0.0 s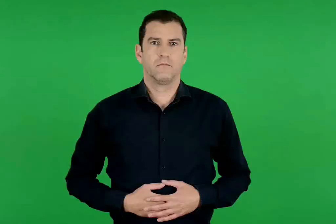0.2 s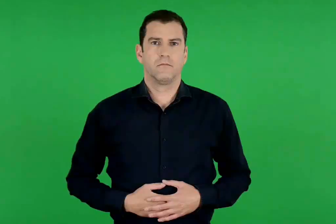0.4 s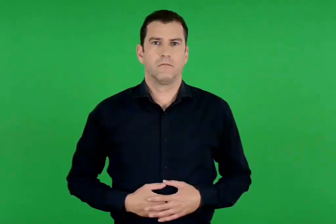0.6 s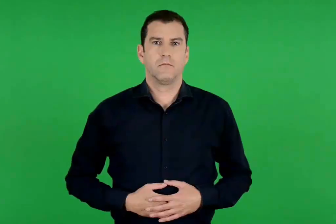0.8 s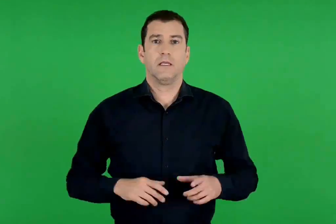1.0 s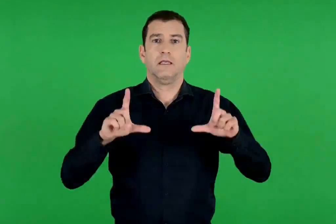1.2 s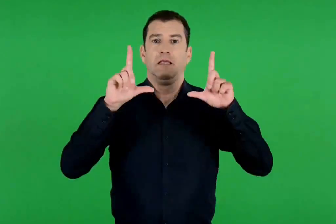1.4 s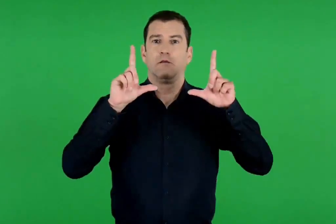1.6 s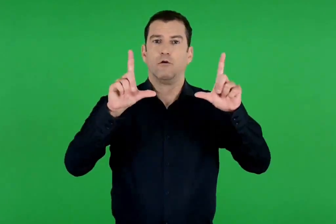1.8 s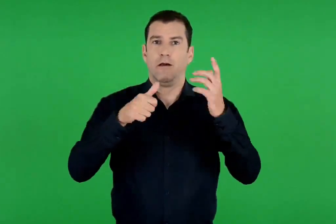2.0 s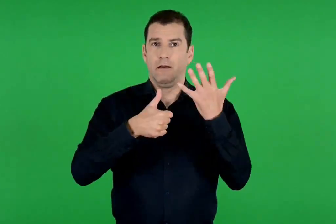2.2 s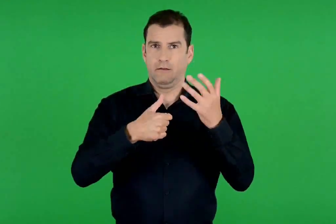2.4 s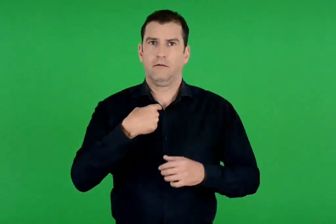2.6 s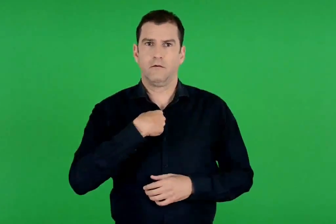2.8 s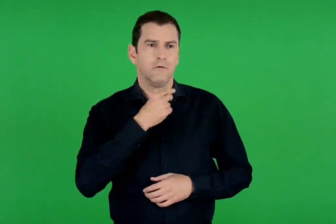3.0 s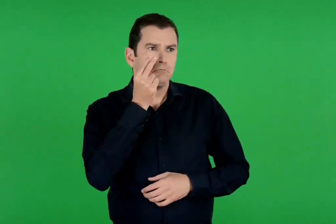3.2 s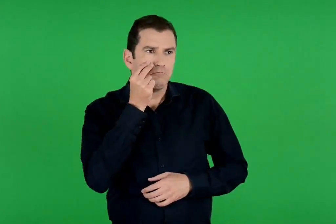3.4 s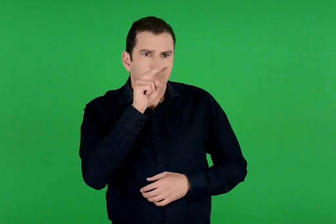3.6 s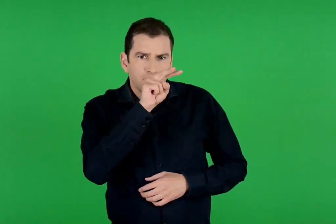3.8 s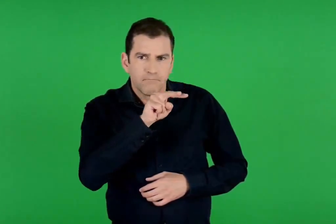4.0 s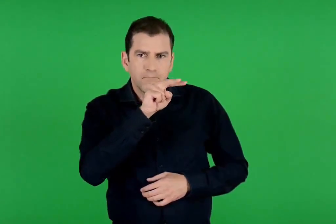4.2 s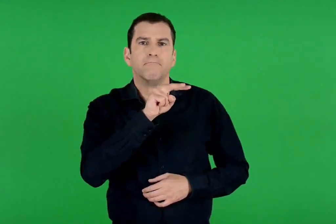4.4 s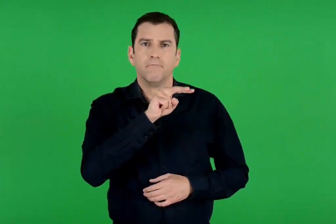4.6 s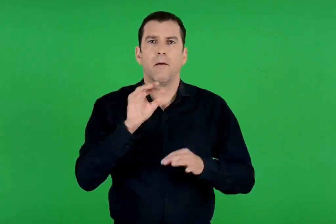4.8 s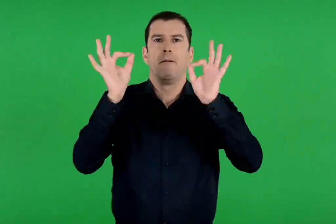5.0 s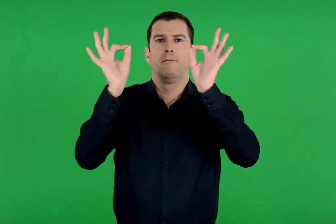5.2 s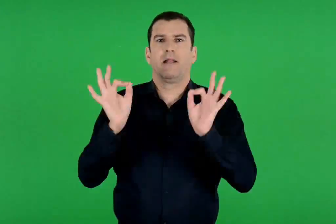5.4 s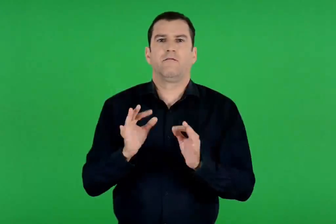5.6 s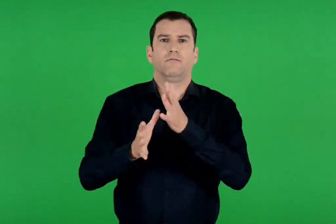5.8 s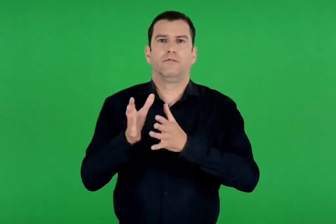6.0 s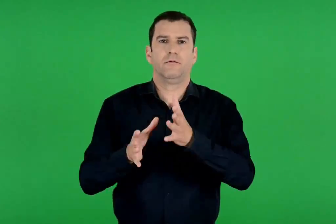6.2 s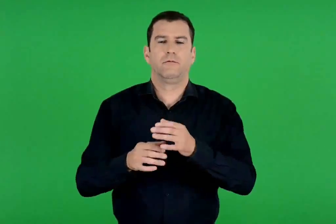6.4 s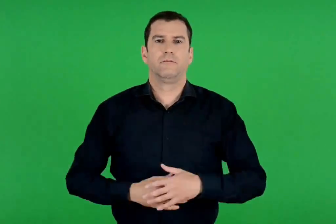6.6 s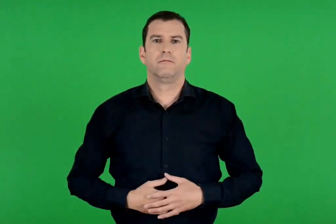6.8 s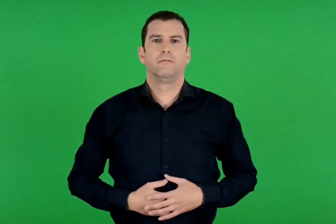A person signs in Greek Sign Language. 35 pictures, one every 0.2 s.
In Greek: παρατηρώ την εικόνα 6 και την περιγράφω
